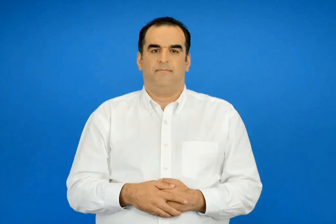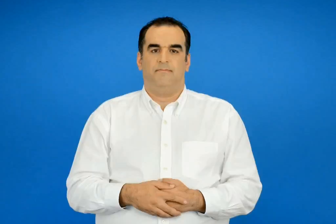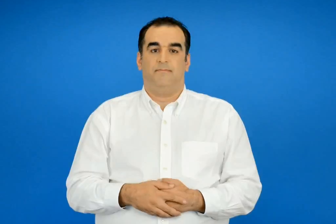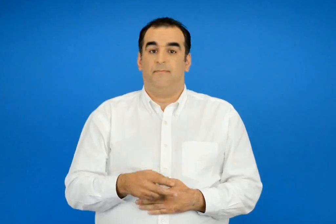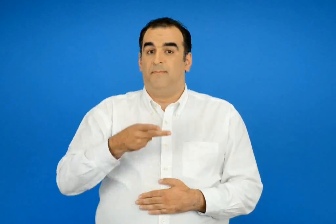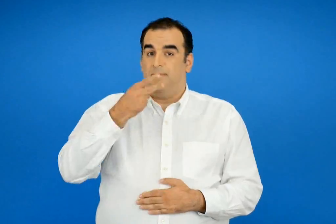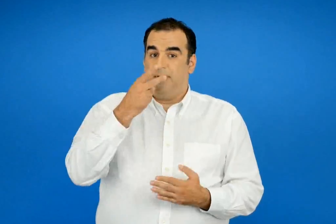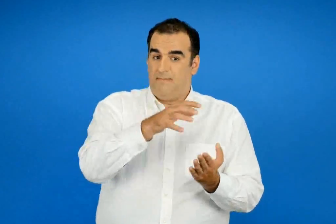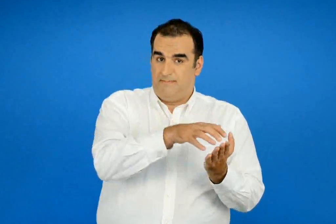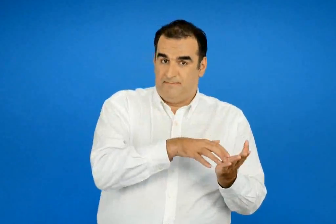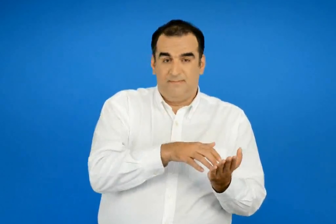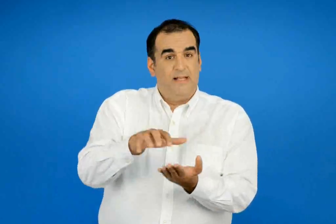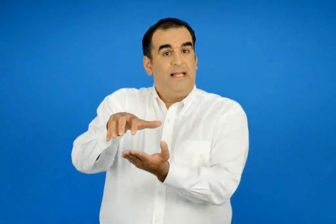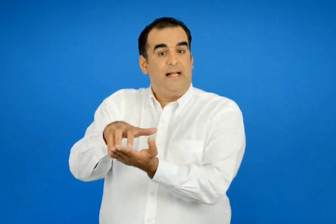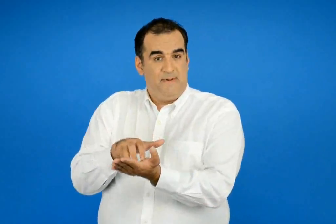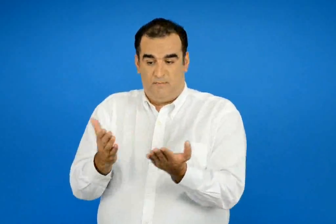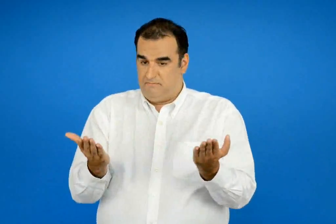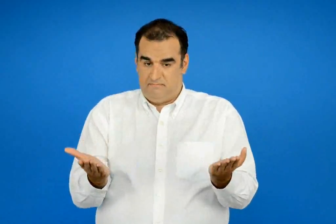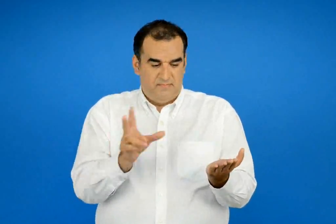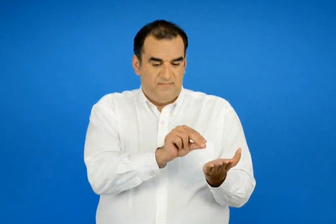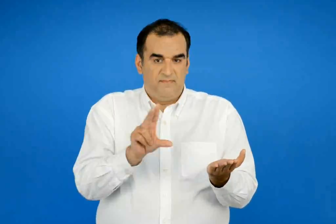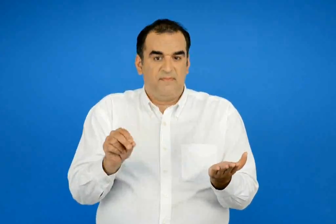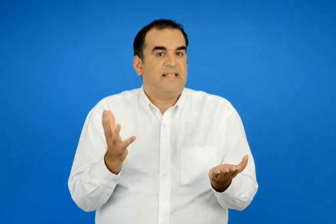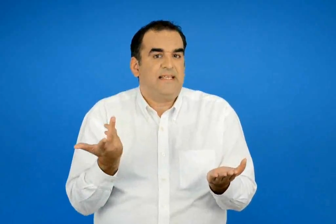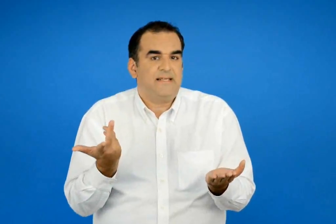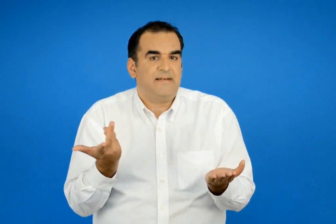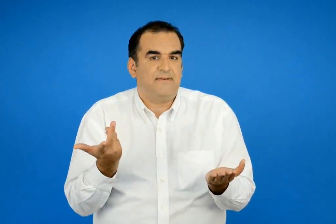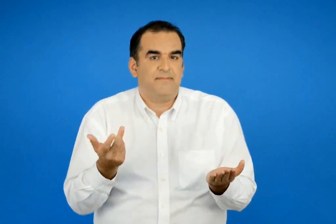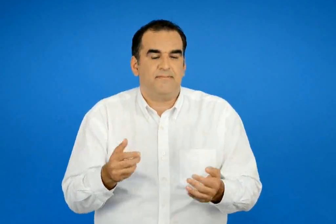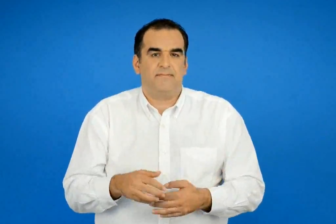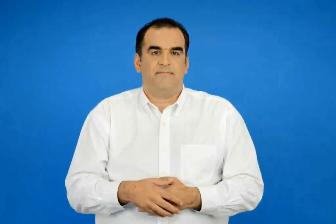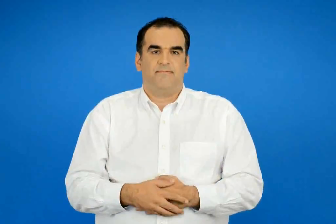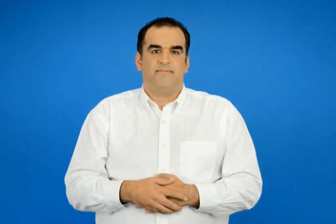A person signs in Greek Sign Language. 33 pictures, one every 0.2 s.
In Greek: τι κοινό έχουν το ποίημα και το κείμενο ;
